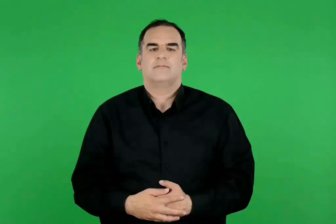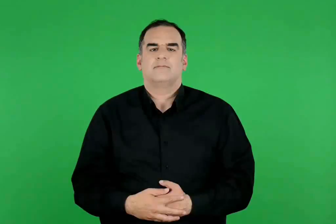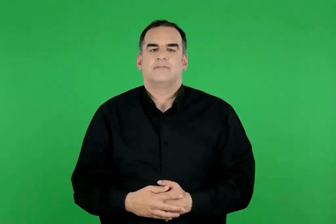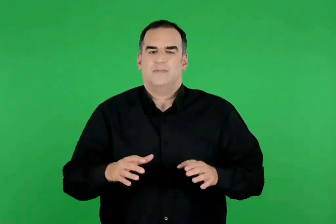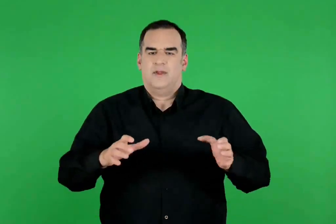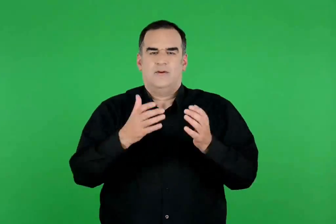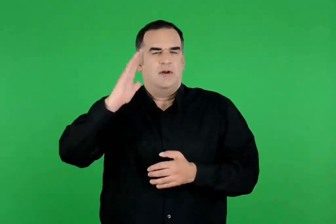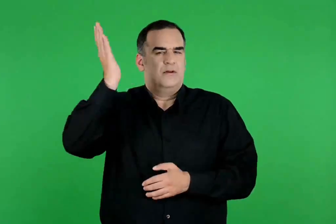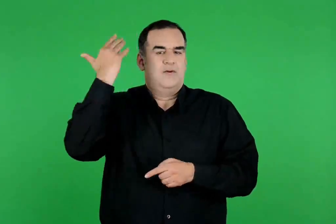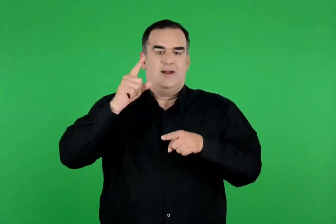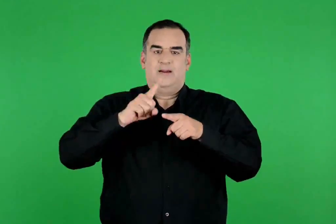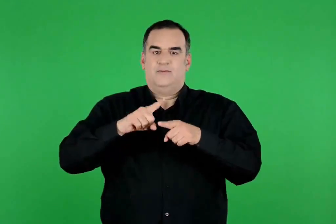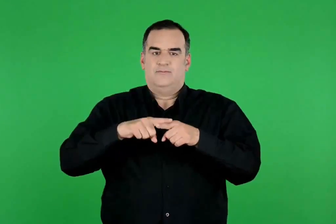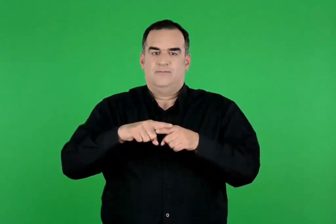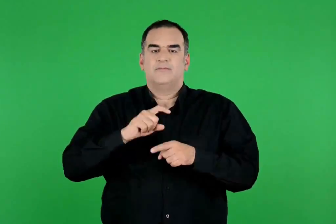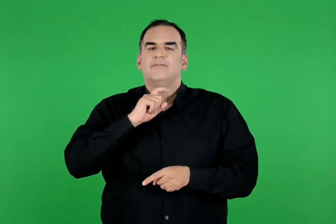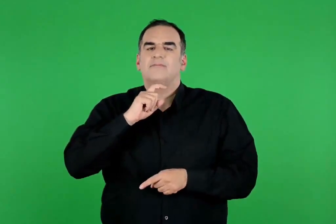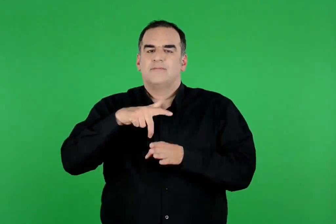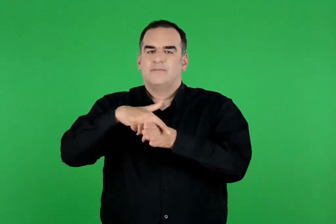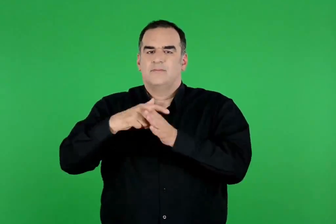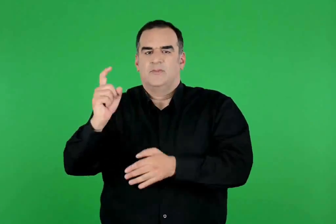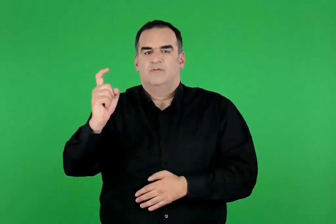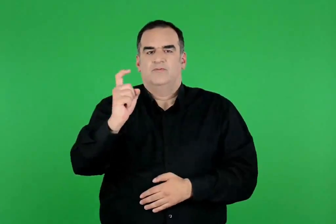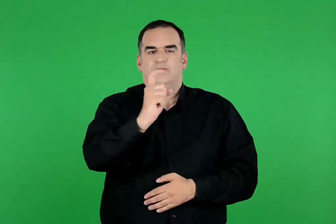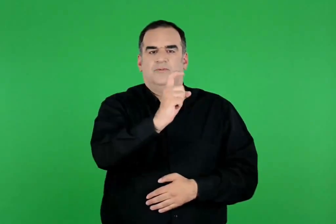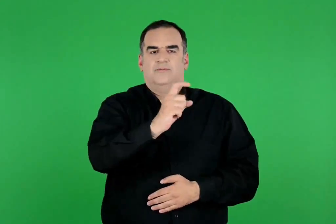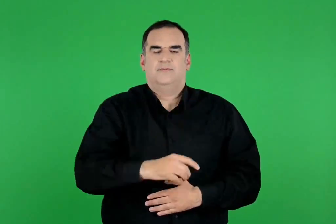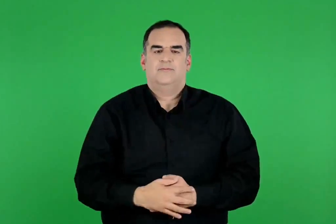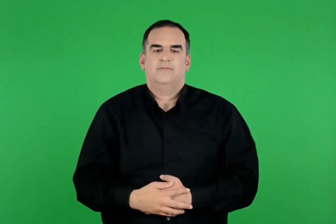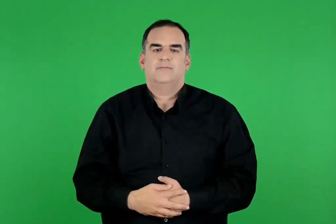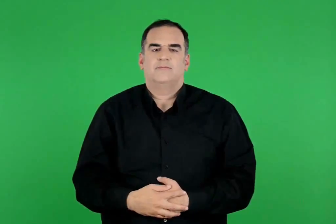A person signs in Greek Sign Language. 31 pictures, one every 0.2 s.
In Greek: ο δούρειος ίππος. από αρχαίο ελληνικό αγγείο
